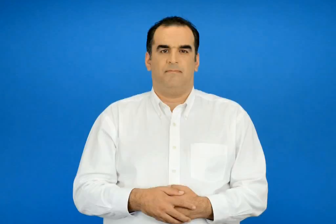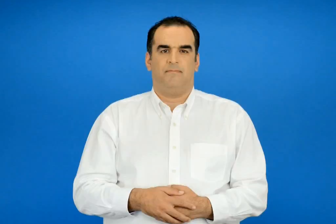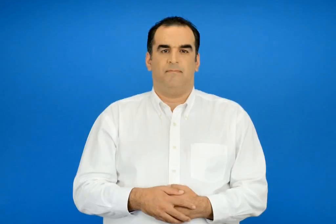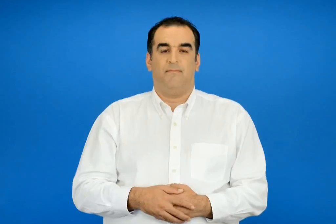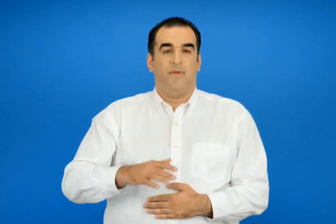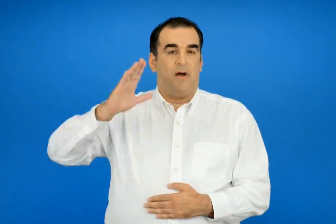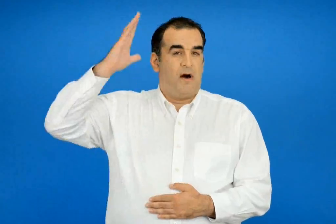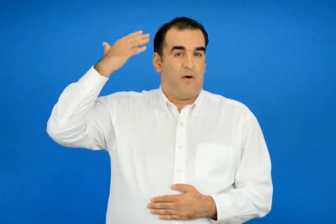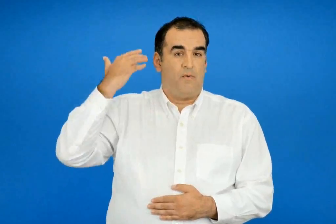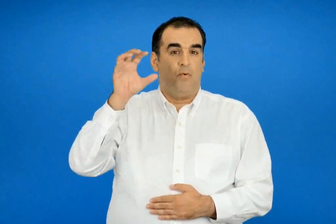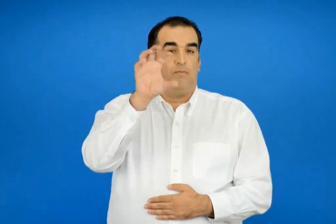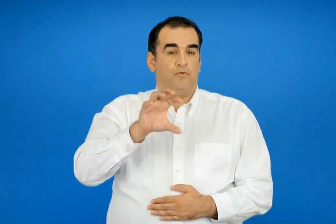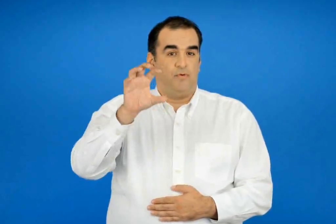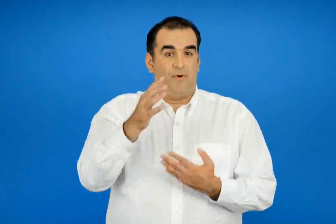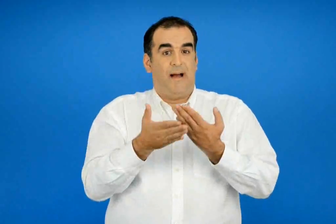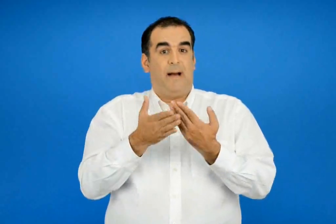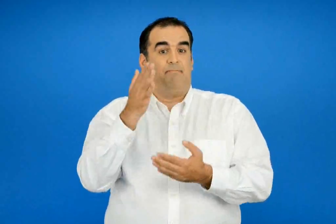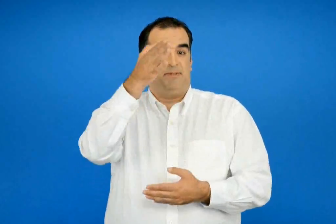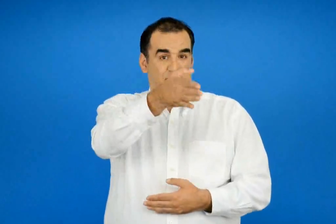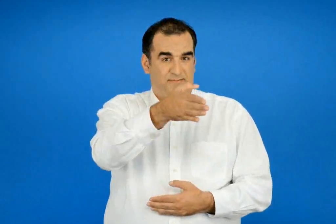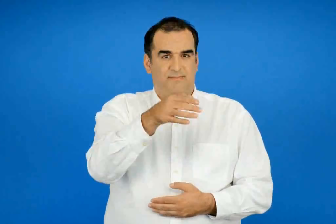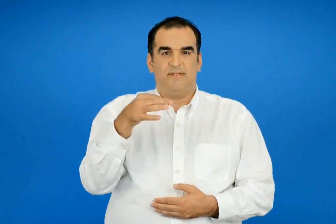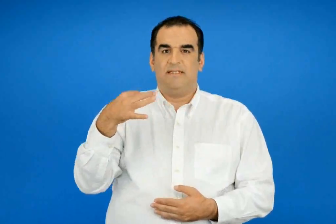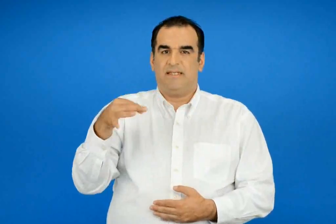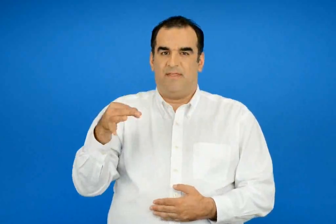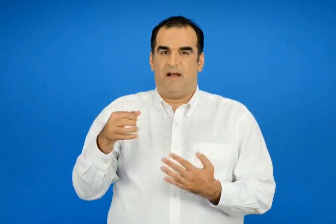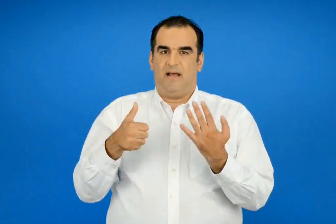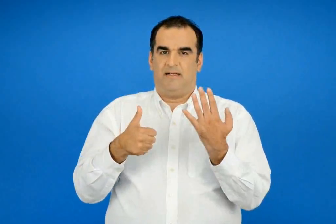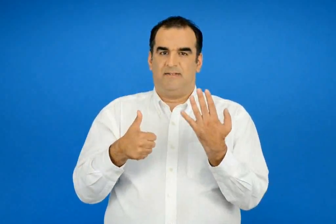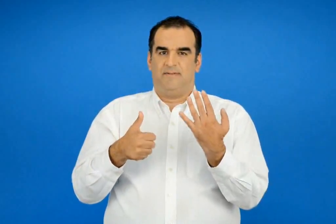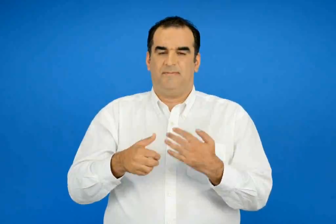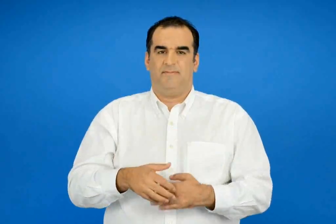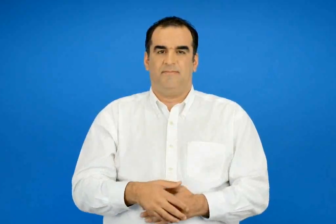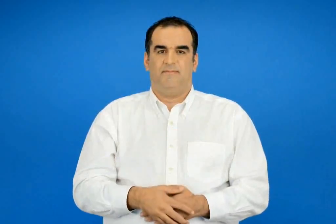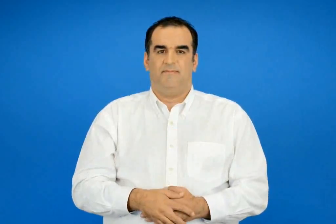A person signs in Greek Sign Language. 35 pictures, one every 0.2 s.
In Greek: επίσκεψη στο αρχαιολογικό μουσείο 6
